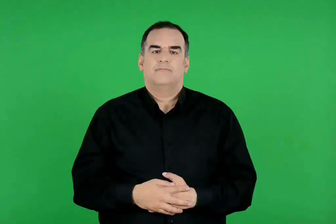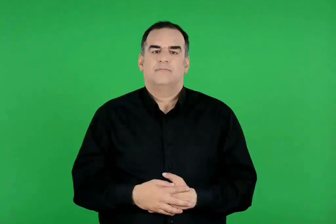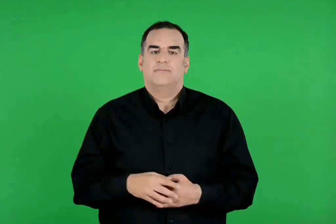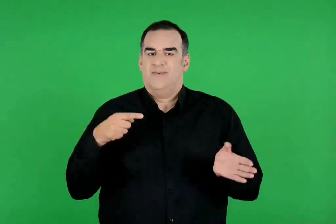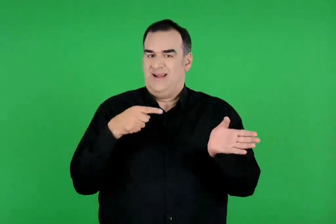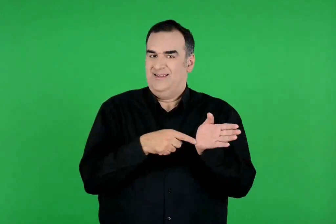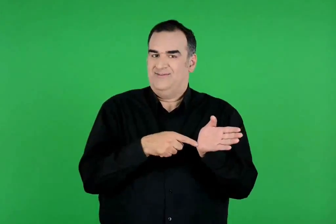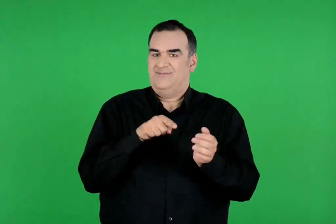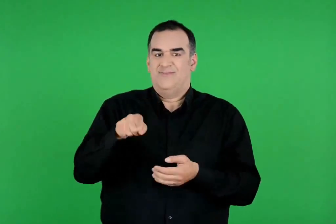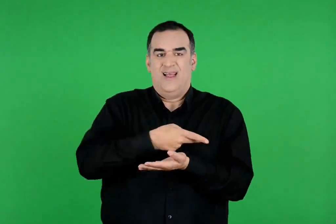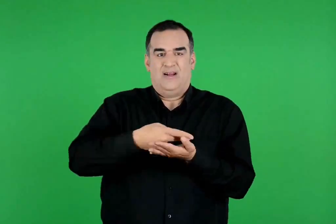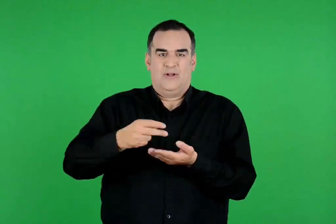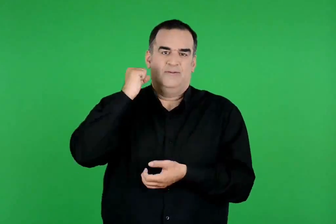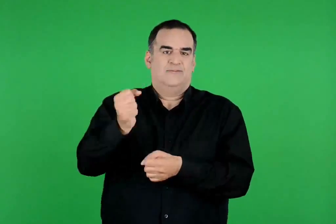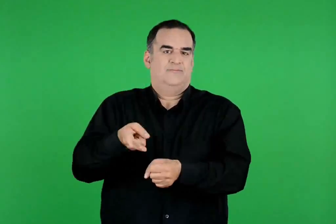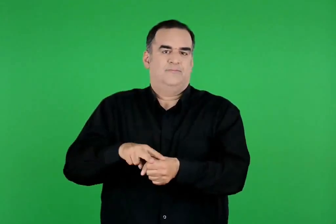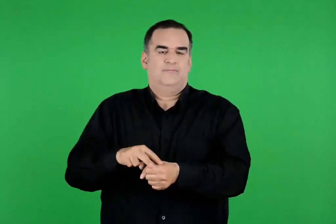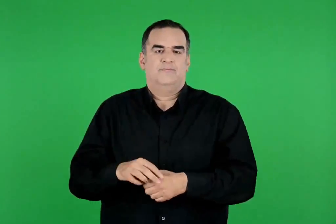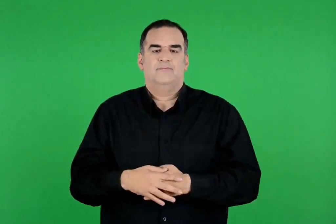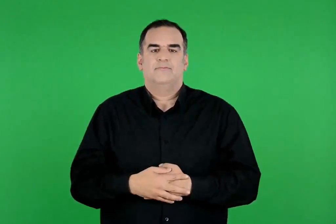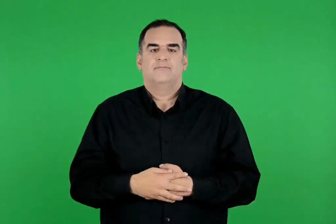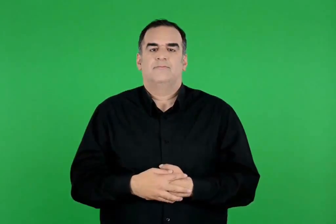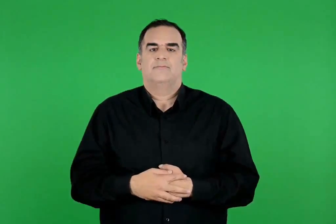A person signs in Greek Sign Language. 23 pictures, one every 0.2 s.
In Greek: ο αχιλλέας σκοτώνει τον έκτορα
